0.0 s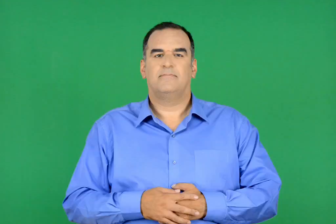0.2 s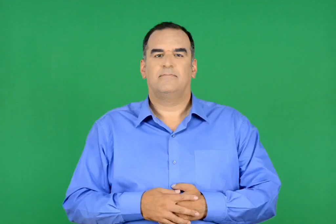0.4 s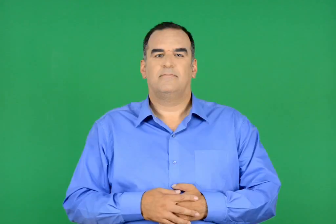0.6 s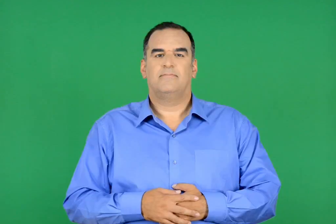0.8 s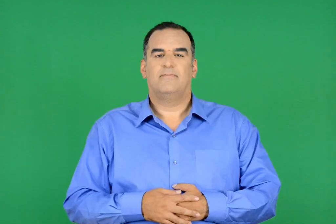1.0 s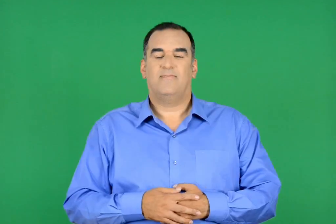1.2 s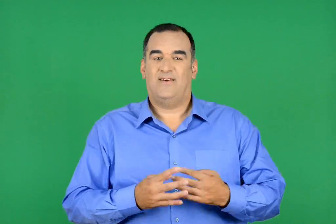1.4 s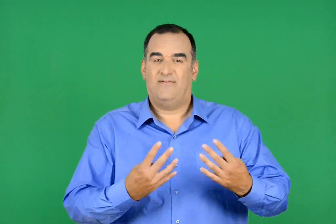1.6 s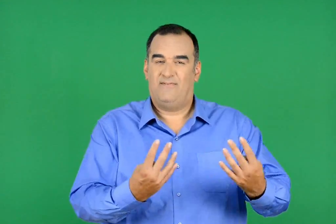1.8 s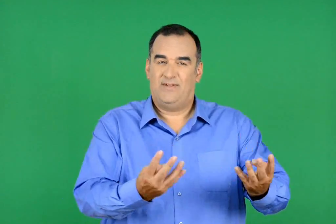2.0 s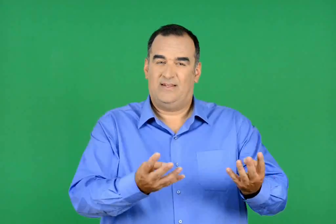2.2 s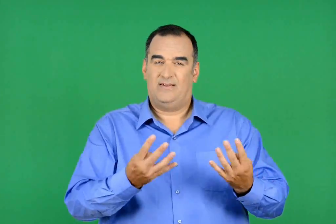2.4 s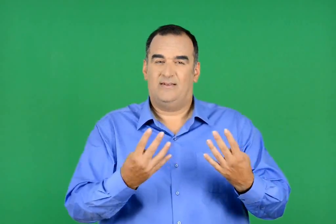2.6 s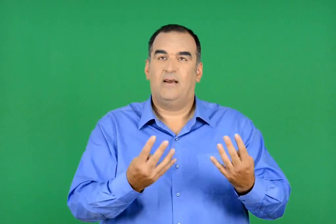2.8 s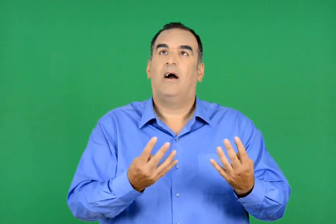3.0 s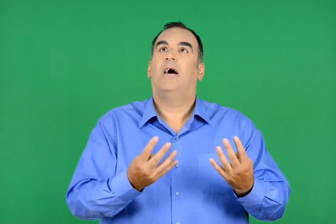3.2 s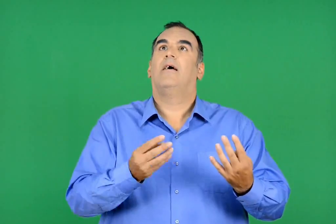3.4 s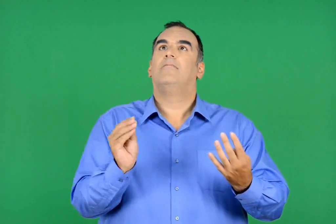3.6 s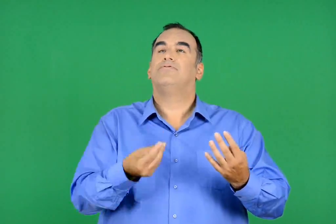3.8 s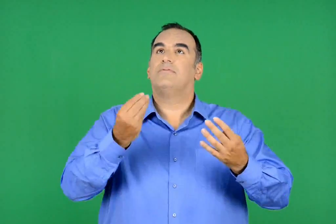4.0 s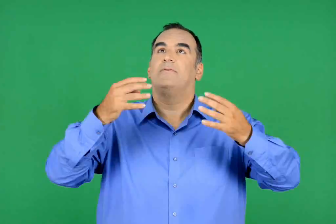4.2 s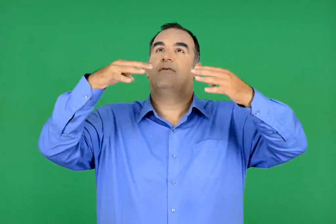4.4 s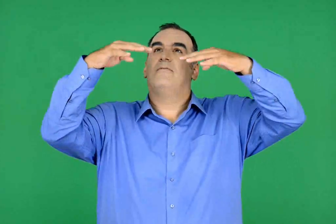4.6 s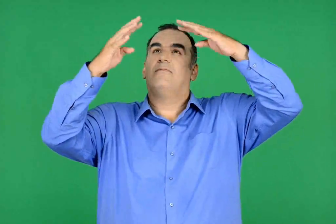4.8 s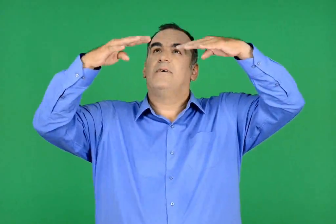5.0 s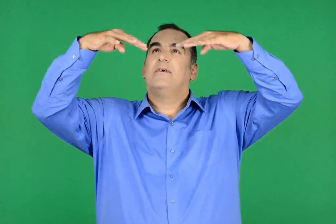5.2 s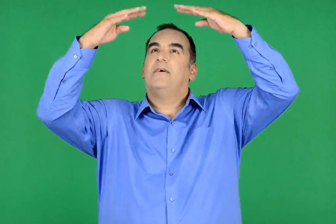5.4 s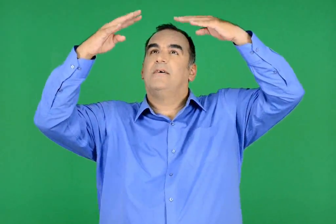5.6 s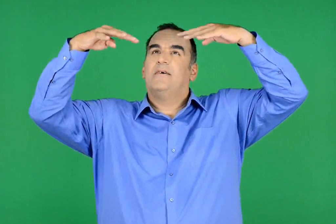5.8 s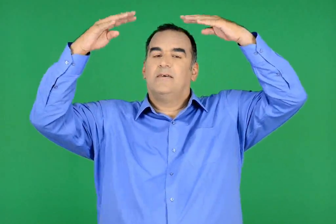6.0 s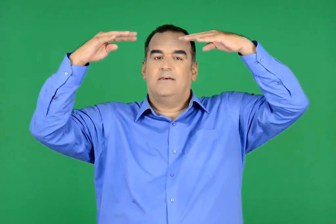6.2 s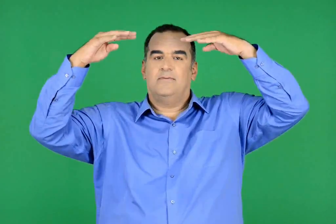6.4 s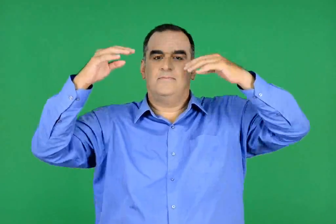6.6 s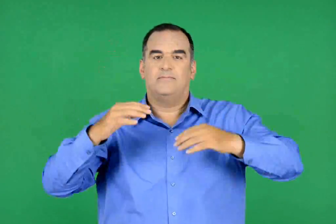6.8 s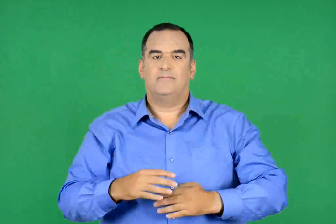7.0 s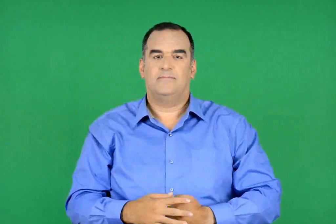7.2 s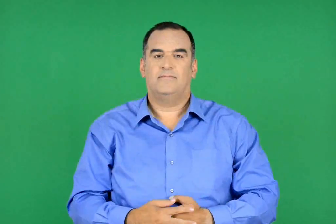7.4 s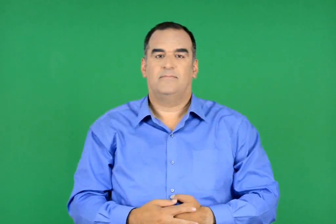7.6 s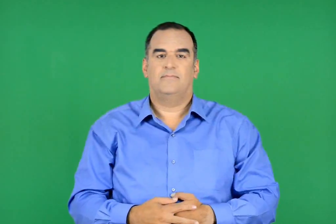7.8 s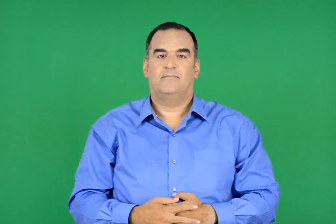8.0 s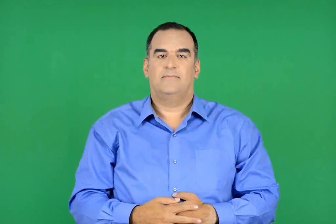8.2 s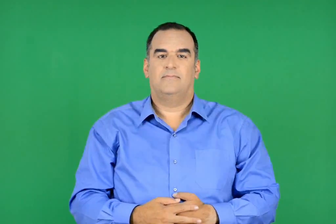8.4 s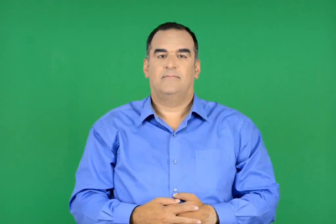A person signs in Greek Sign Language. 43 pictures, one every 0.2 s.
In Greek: συγχρόνως , πάνω από τα κεφάλια µας , επέπλεαν άλλα φύκια
